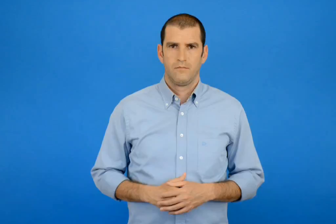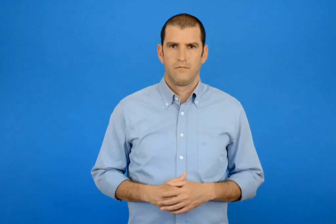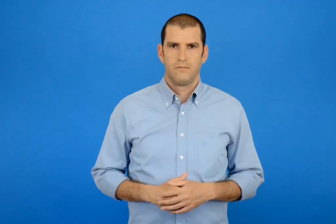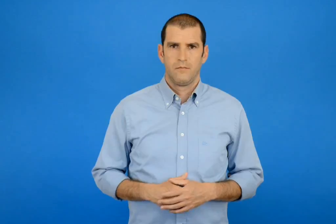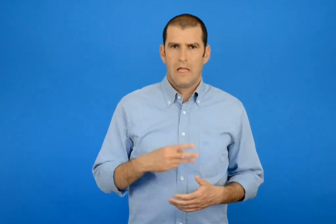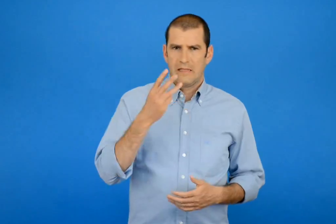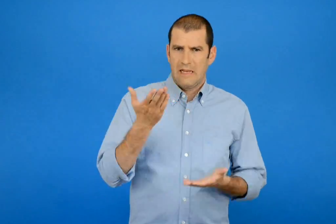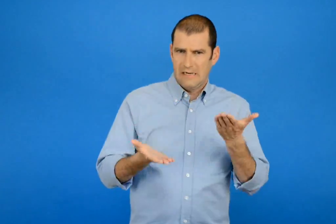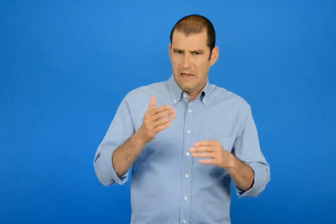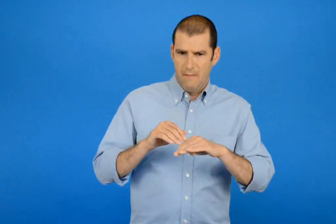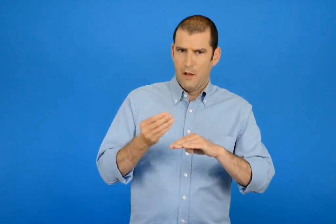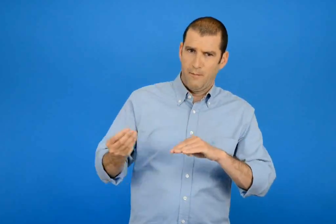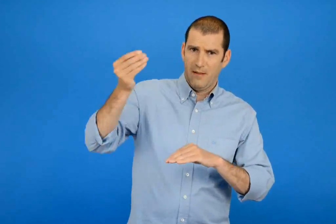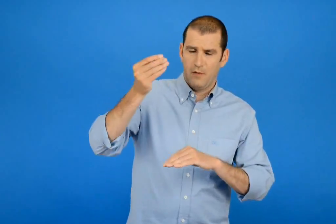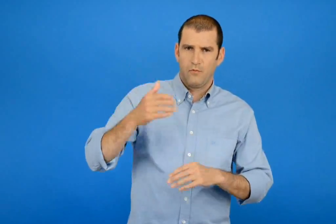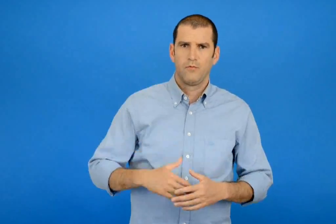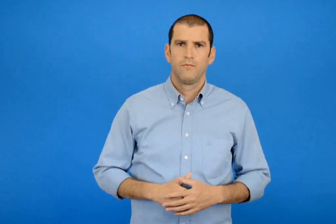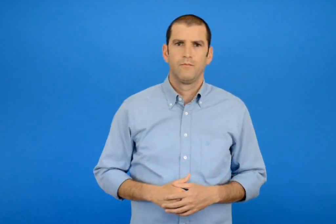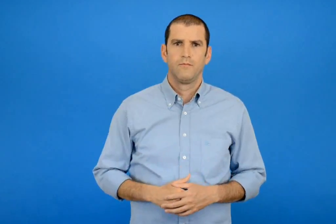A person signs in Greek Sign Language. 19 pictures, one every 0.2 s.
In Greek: περισσότερο από 3 κιλά ;
